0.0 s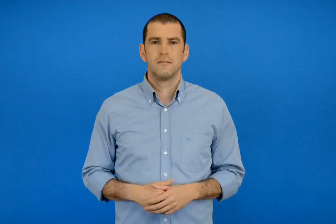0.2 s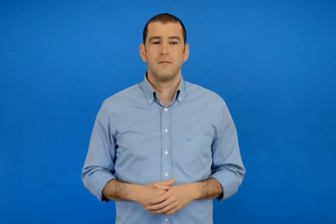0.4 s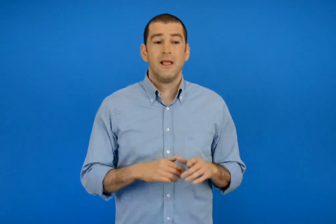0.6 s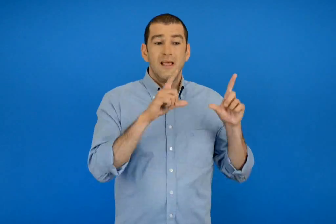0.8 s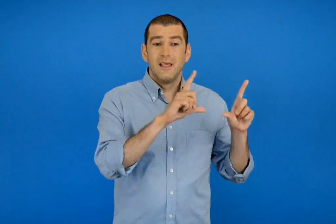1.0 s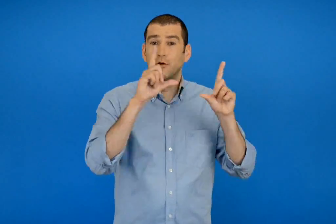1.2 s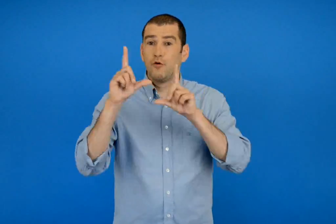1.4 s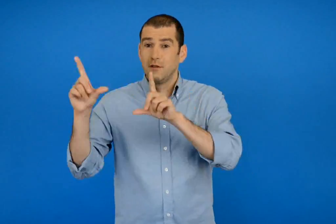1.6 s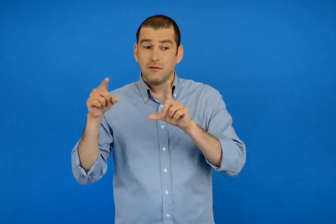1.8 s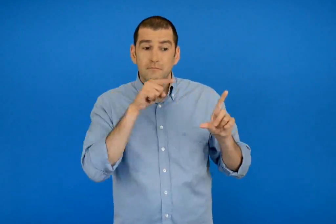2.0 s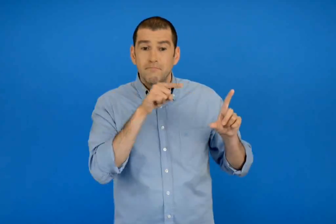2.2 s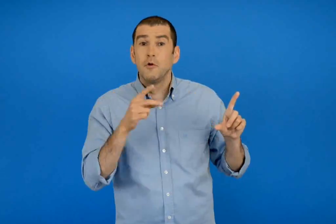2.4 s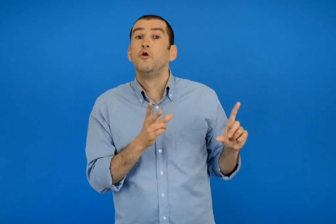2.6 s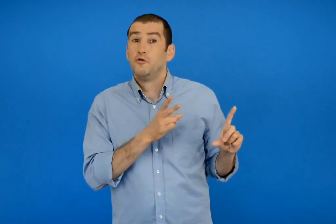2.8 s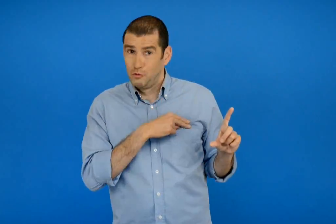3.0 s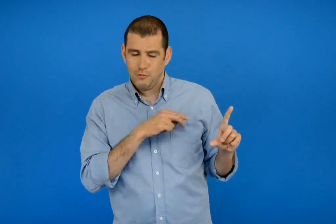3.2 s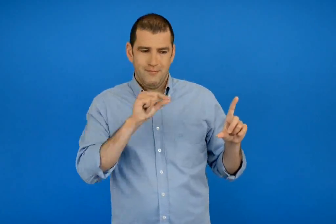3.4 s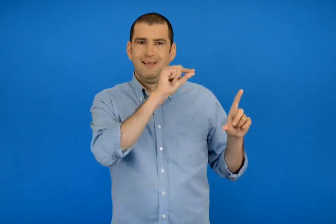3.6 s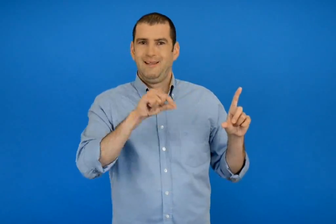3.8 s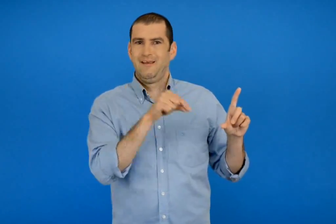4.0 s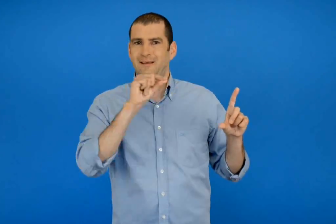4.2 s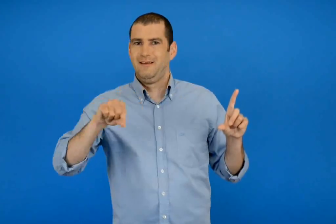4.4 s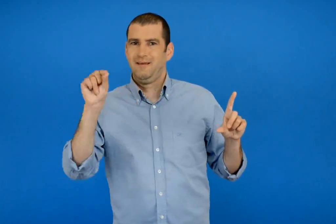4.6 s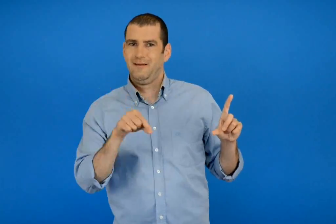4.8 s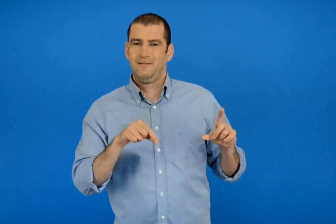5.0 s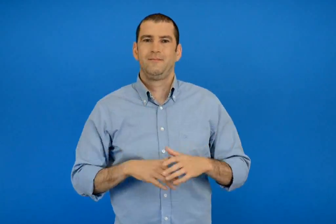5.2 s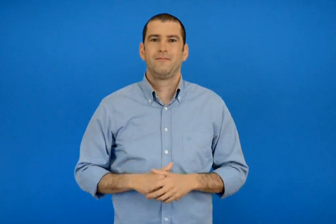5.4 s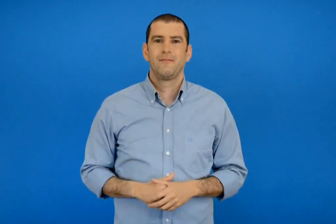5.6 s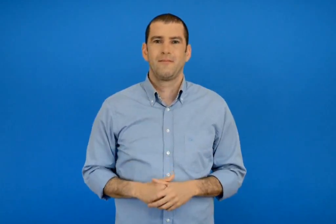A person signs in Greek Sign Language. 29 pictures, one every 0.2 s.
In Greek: βάζω χ στις εικόνες που δείχνουν το σωστό
